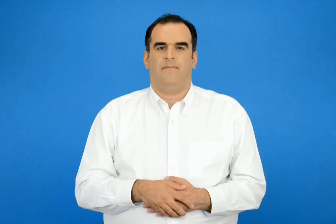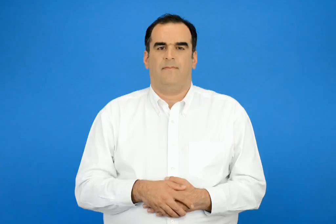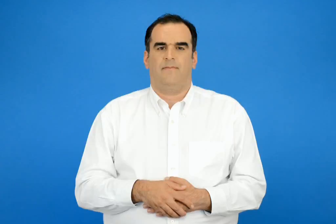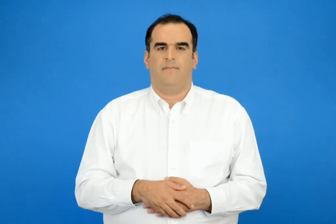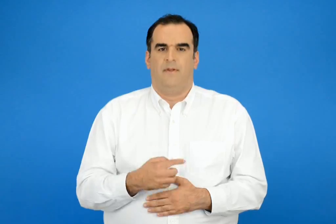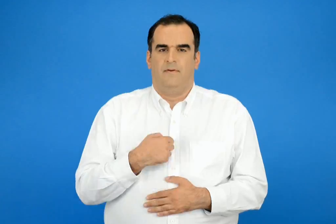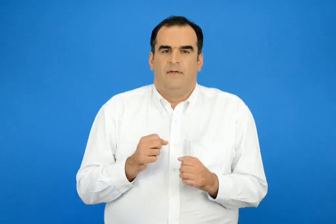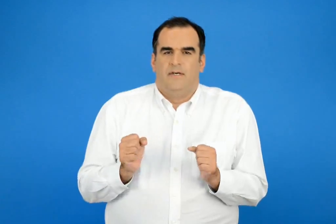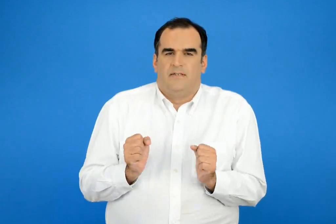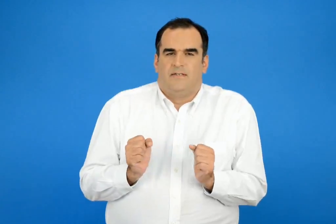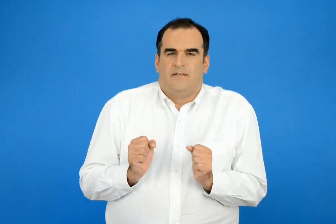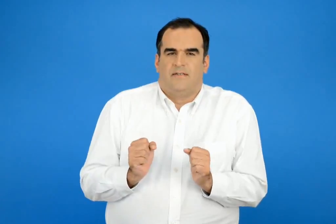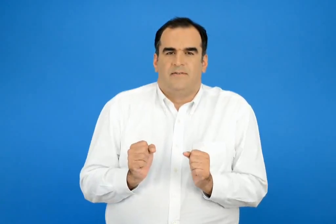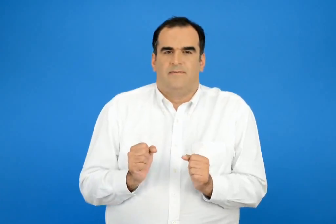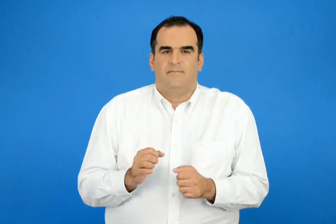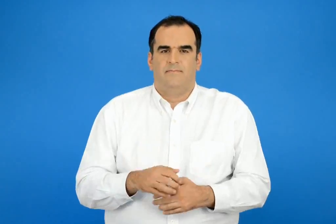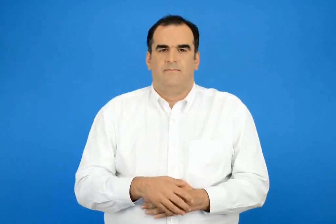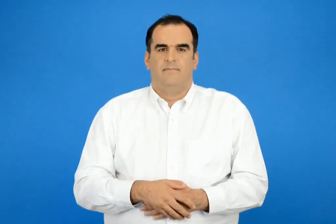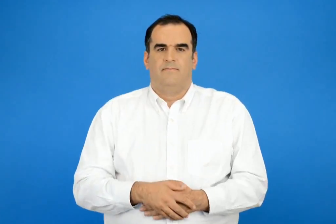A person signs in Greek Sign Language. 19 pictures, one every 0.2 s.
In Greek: παγώνω
